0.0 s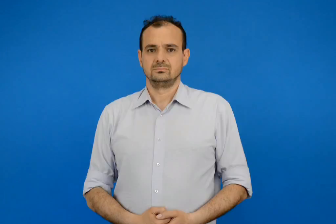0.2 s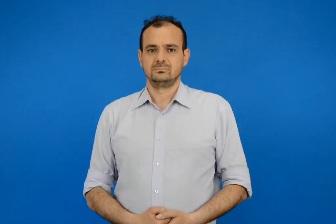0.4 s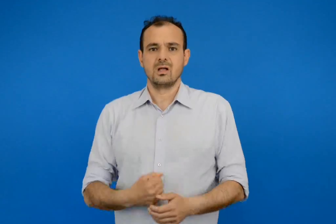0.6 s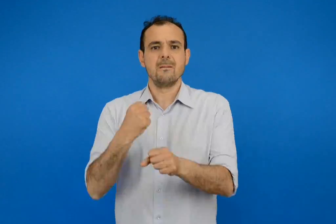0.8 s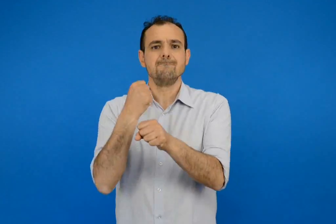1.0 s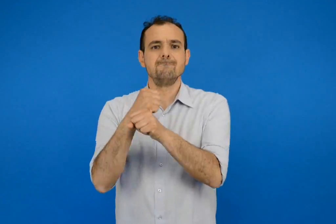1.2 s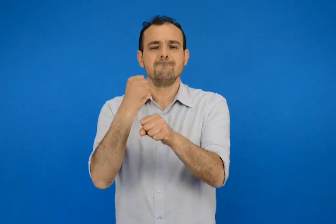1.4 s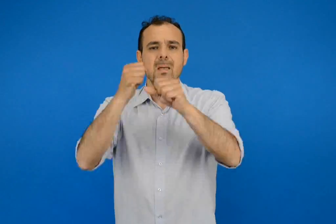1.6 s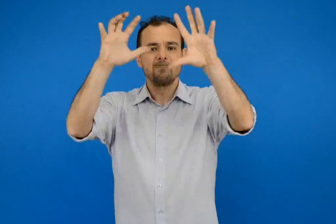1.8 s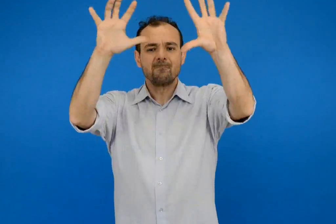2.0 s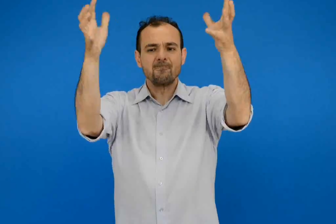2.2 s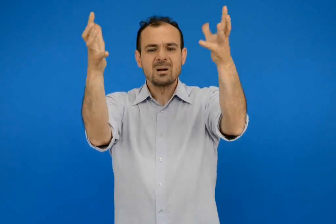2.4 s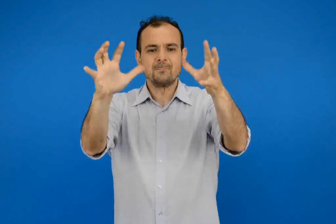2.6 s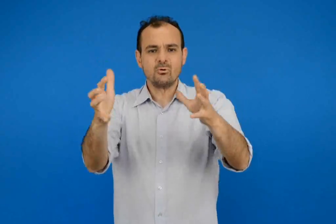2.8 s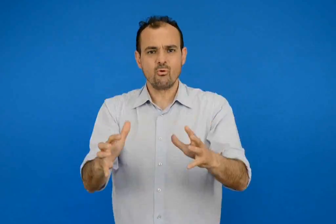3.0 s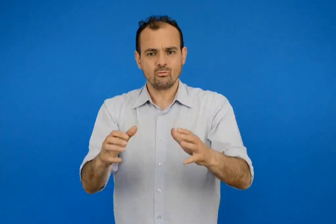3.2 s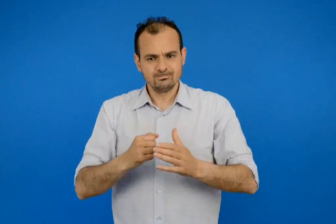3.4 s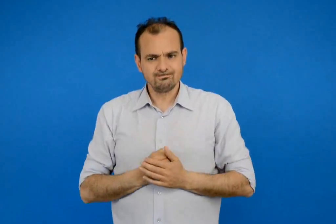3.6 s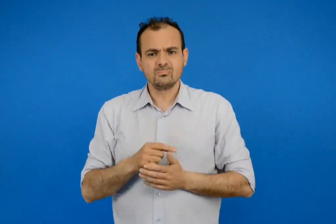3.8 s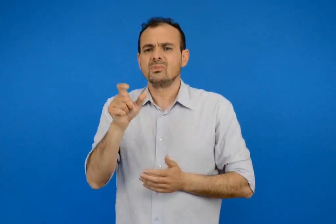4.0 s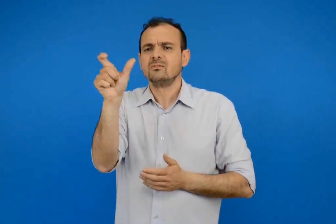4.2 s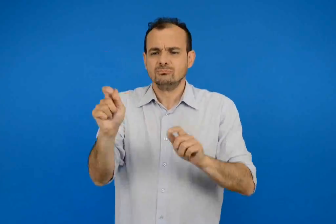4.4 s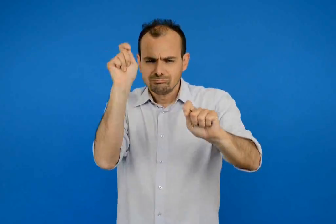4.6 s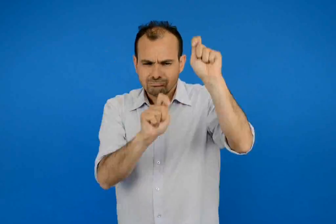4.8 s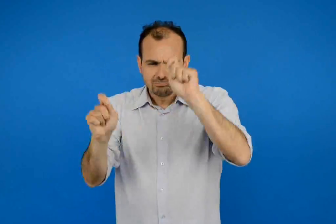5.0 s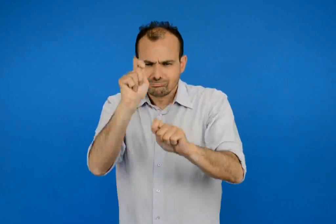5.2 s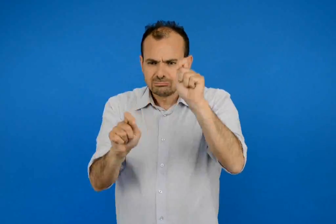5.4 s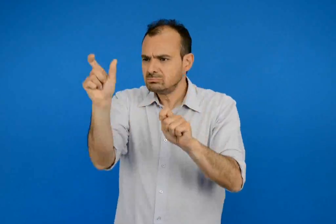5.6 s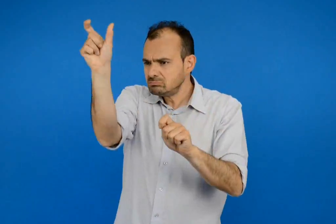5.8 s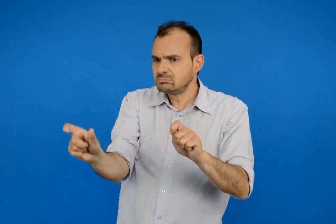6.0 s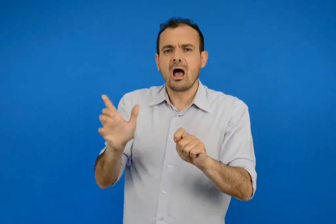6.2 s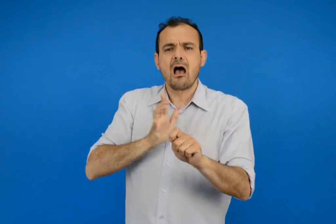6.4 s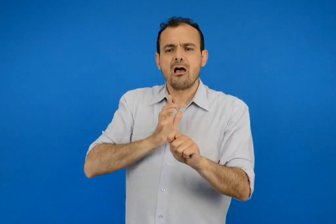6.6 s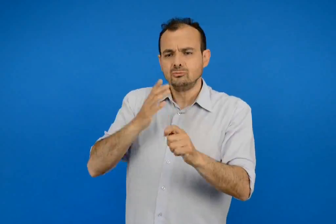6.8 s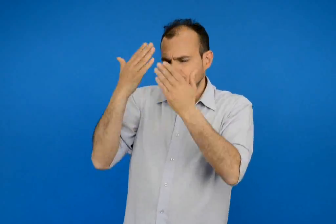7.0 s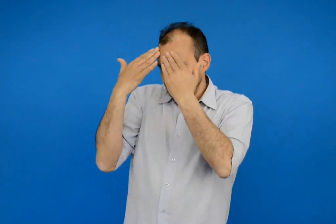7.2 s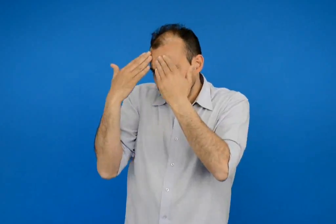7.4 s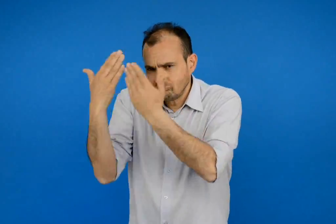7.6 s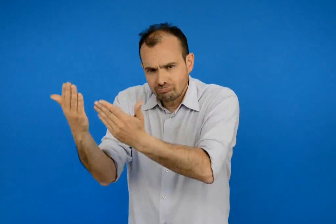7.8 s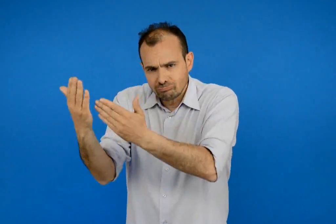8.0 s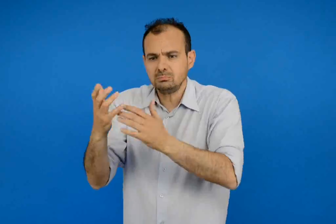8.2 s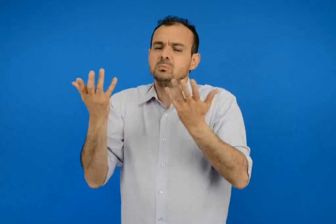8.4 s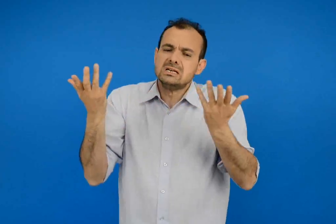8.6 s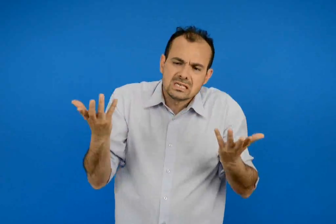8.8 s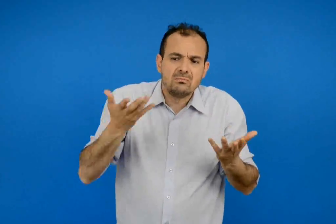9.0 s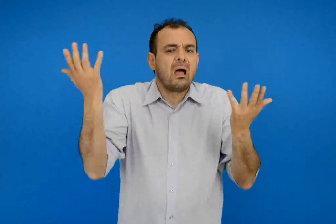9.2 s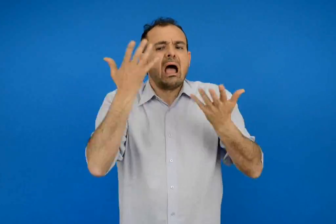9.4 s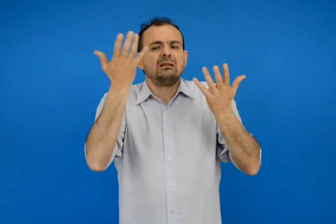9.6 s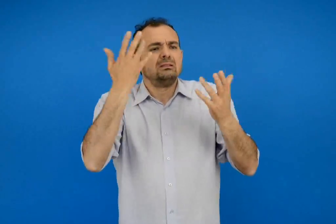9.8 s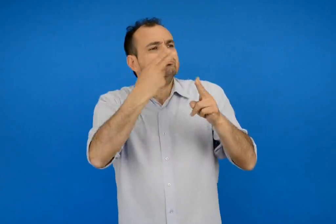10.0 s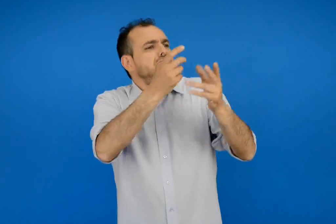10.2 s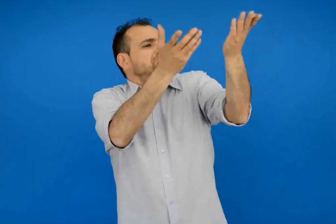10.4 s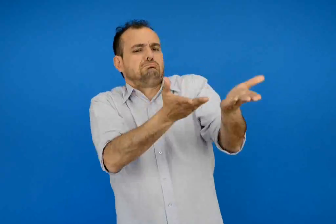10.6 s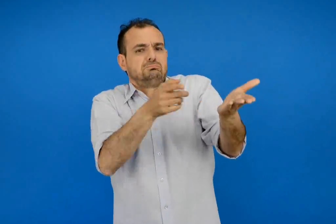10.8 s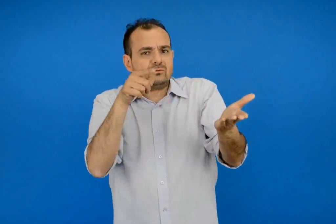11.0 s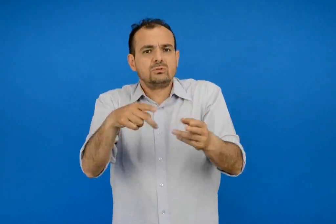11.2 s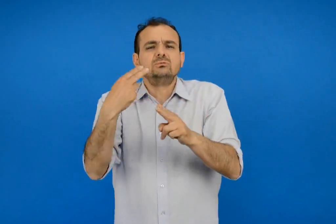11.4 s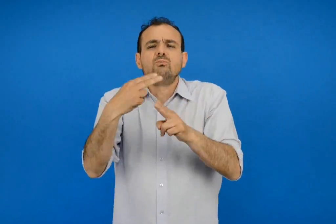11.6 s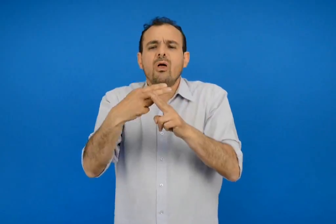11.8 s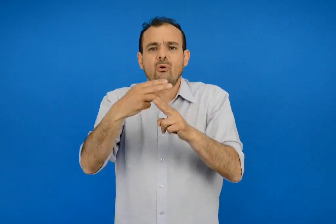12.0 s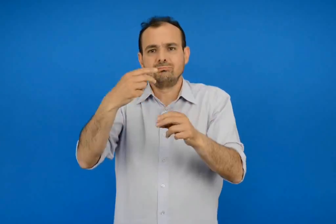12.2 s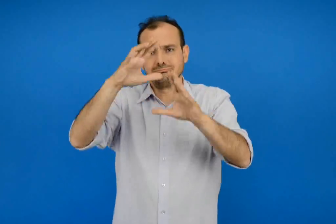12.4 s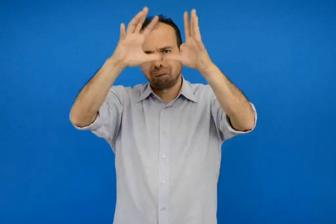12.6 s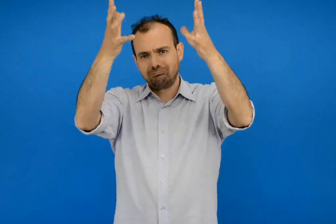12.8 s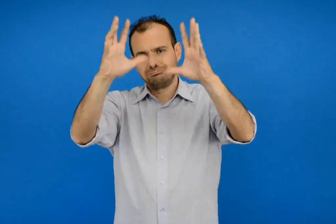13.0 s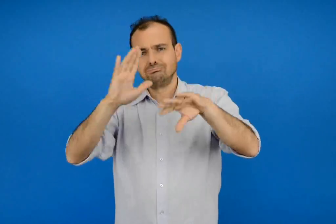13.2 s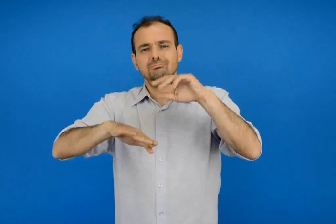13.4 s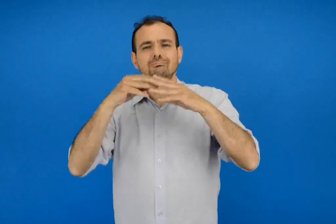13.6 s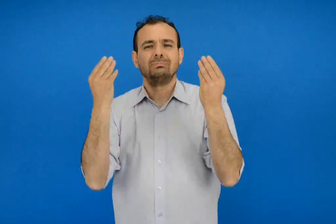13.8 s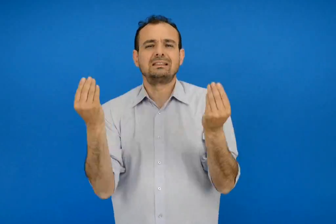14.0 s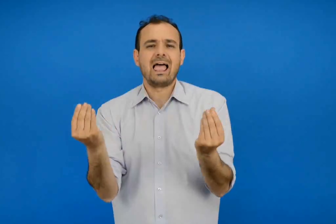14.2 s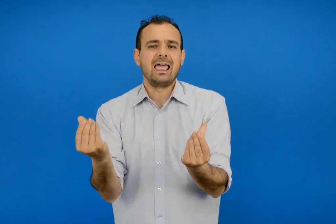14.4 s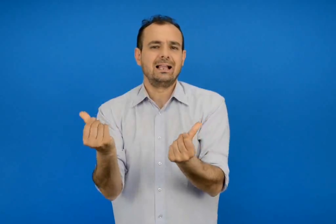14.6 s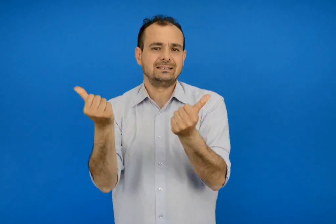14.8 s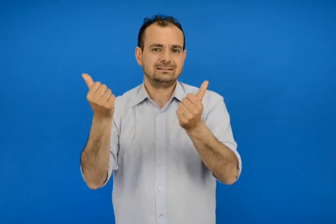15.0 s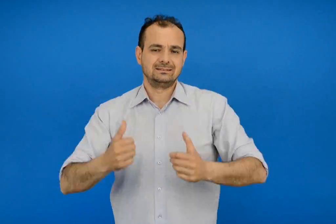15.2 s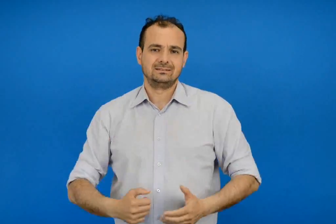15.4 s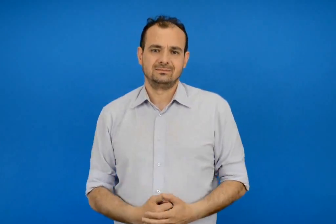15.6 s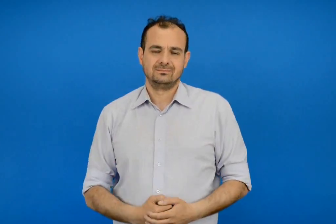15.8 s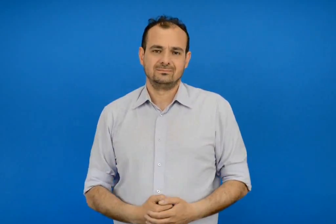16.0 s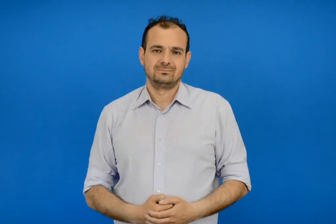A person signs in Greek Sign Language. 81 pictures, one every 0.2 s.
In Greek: μνημείο κατασκεύασμα προς τιμή ενός προσώπου η ενός γεγονότος ένα σπουδαίο έργο τέχνης
